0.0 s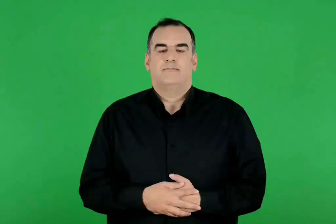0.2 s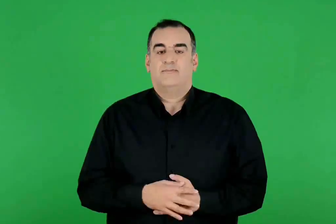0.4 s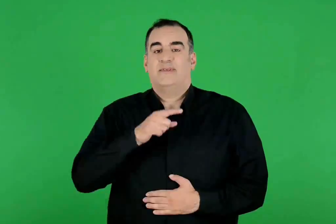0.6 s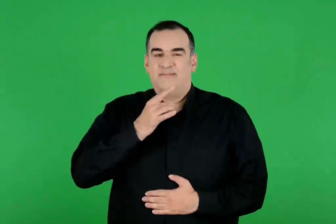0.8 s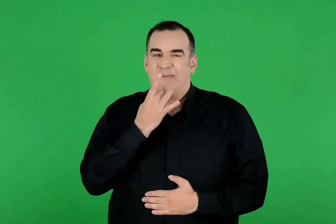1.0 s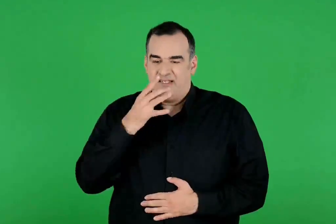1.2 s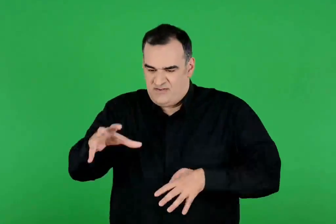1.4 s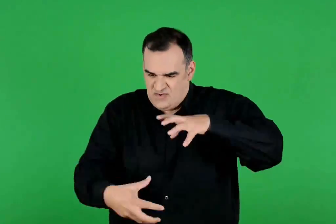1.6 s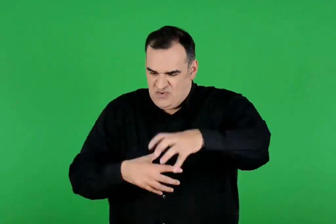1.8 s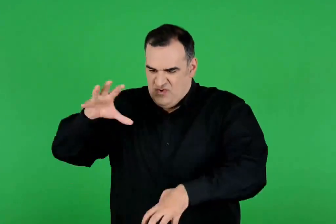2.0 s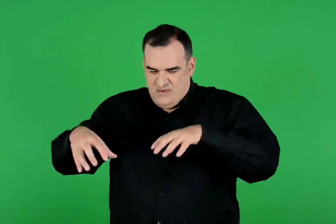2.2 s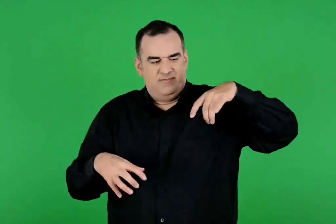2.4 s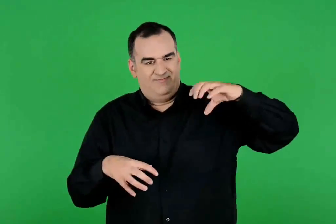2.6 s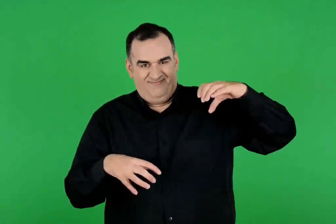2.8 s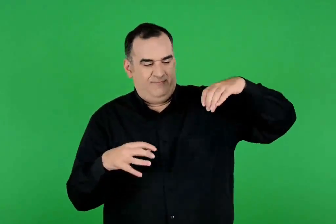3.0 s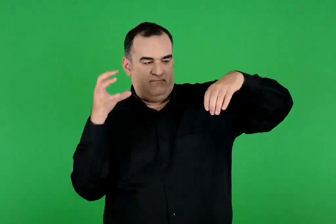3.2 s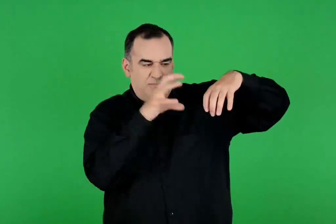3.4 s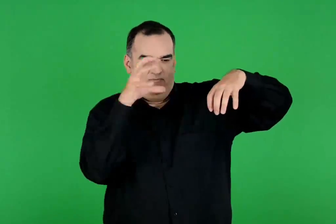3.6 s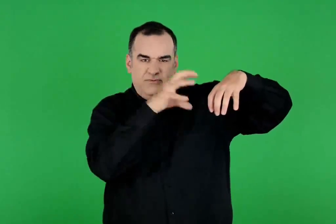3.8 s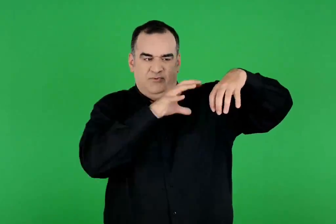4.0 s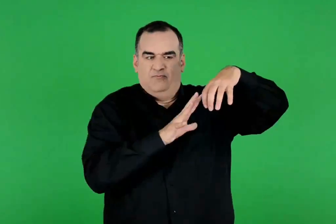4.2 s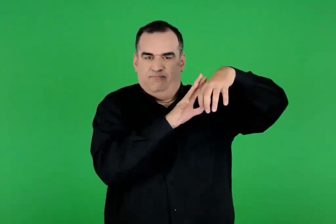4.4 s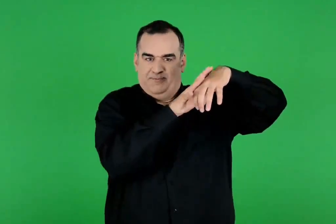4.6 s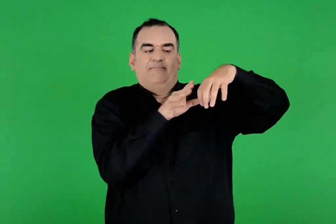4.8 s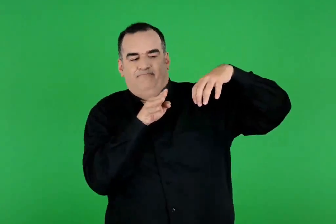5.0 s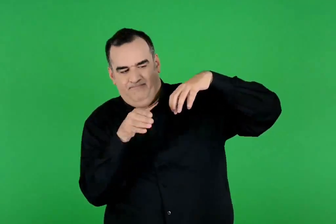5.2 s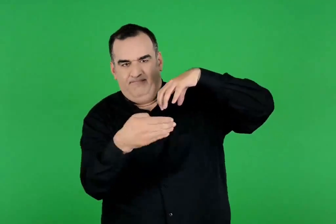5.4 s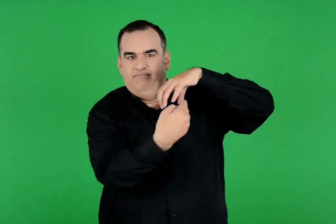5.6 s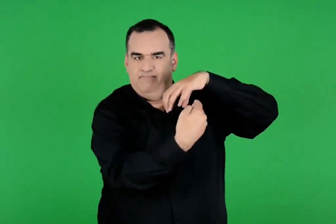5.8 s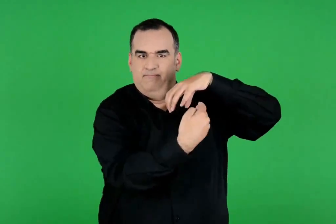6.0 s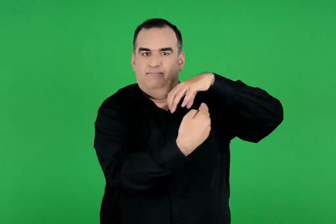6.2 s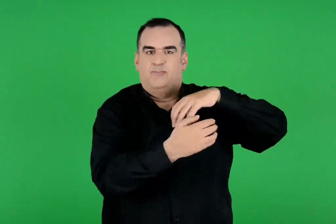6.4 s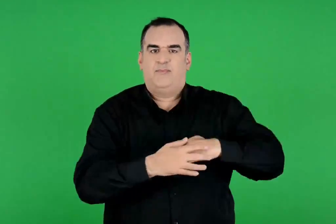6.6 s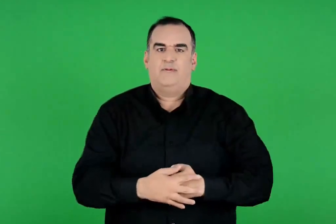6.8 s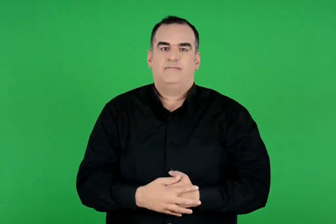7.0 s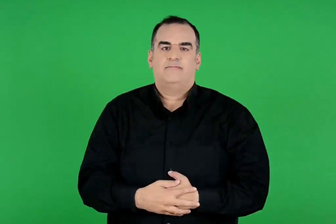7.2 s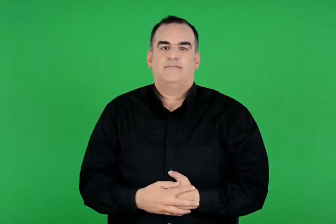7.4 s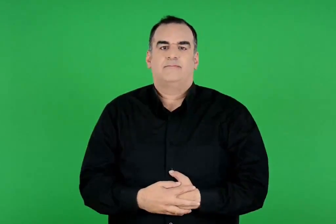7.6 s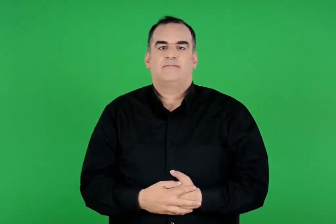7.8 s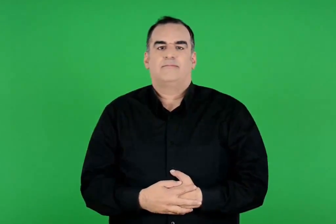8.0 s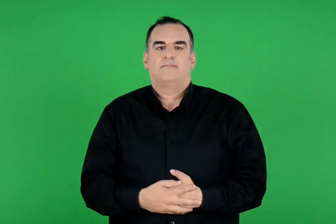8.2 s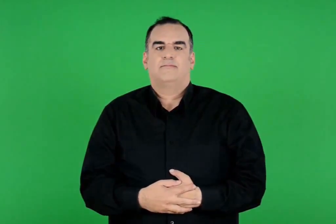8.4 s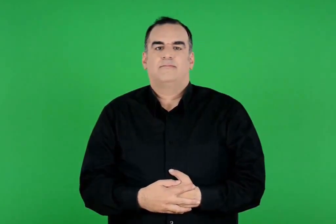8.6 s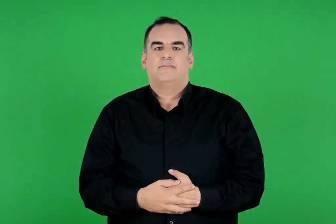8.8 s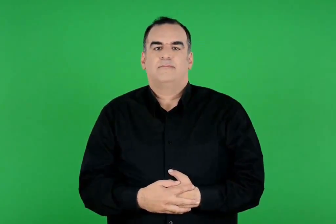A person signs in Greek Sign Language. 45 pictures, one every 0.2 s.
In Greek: ο ηρακλής τότε μάζεψε μεγάλες πέτρες , έκλεισε τη μια είσοδο και μπήκε από την άλλη
